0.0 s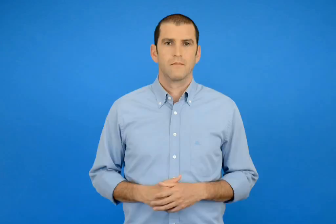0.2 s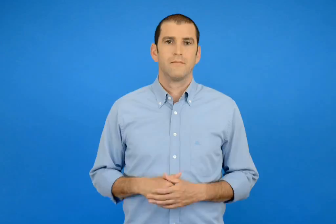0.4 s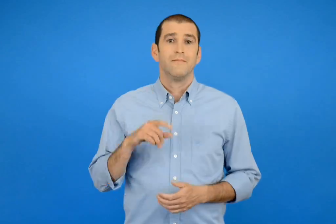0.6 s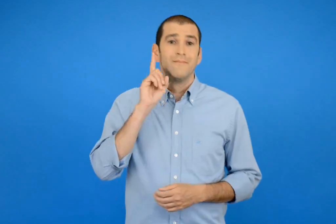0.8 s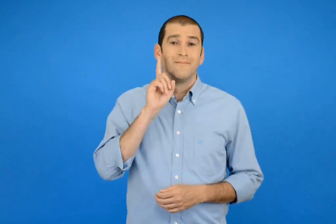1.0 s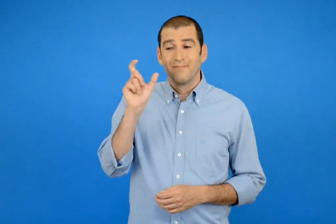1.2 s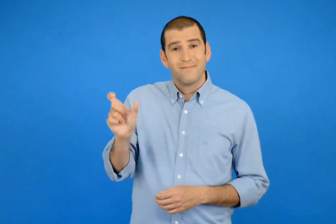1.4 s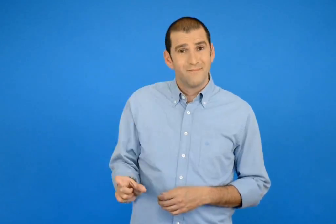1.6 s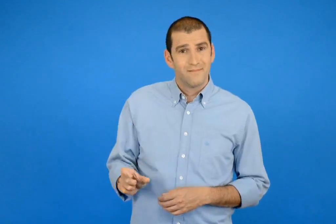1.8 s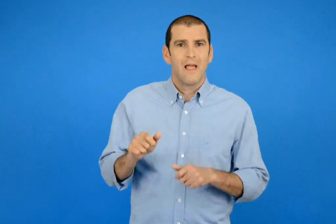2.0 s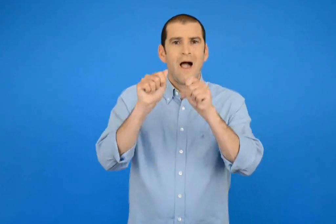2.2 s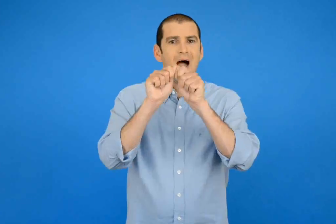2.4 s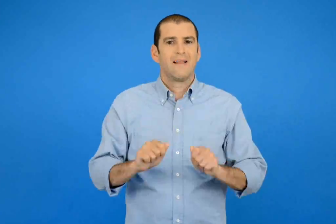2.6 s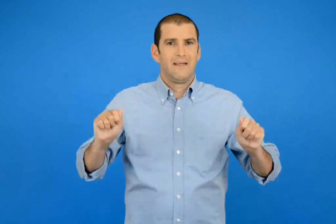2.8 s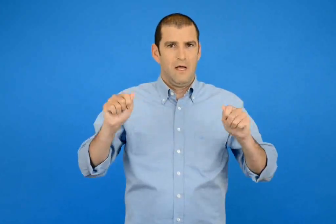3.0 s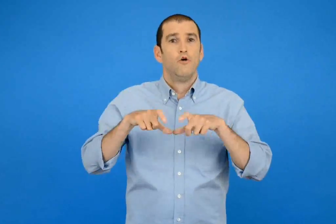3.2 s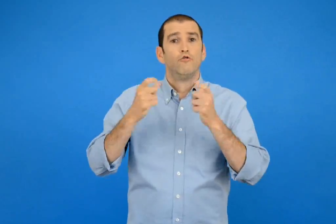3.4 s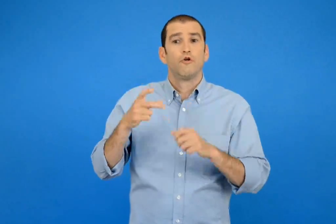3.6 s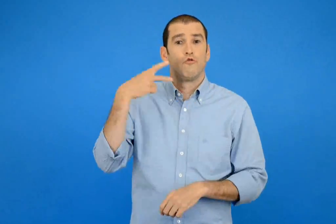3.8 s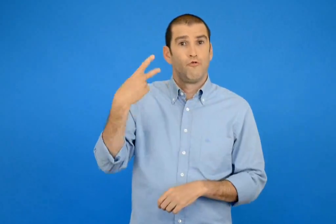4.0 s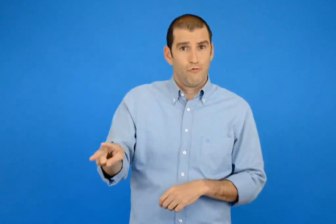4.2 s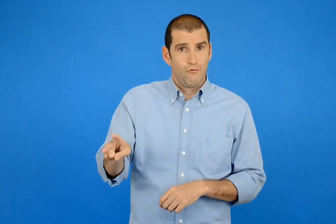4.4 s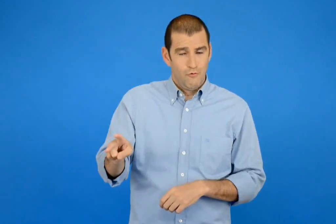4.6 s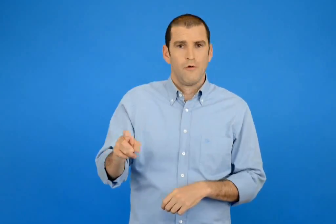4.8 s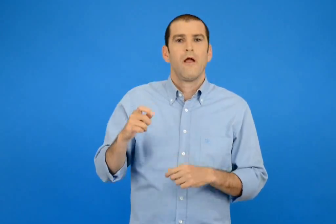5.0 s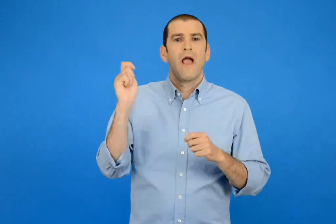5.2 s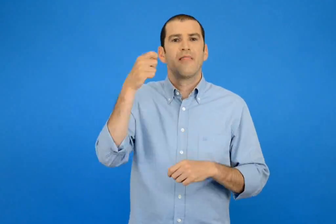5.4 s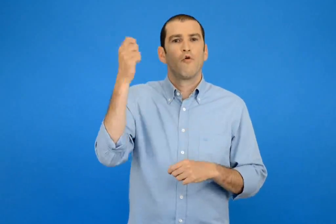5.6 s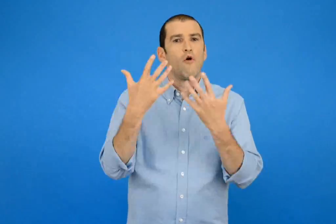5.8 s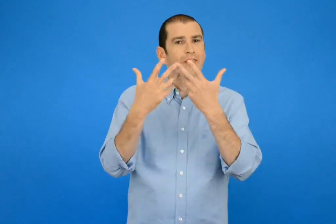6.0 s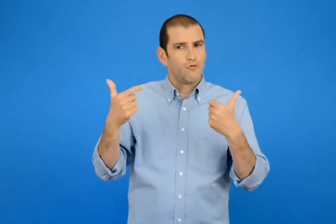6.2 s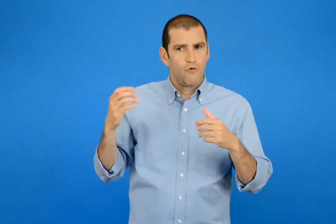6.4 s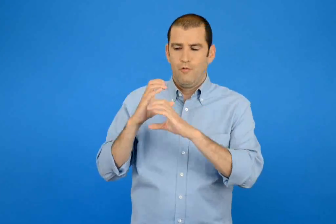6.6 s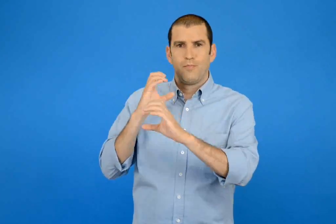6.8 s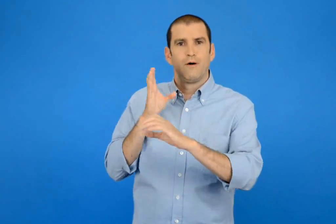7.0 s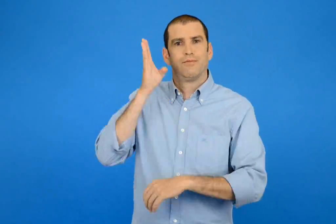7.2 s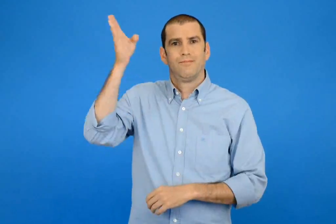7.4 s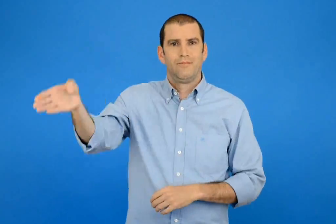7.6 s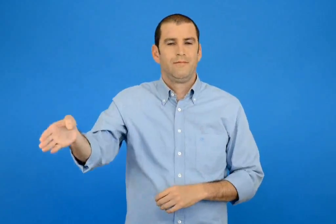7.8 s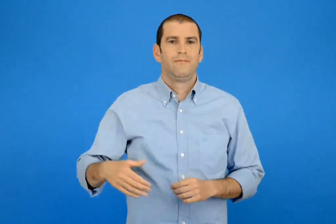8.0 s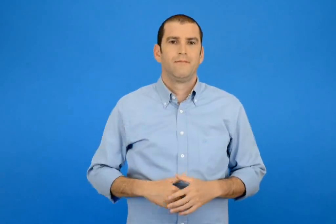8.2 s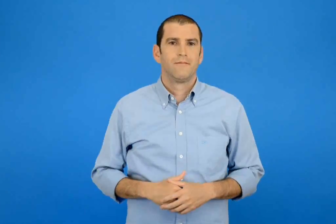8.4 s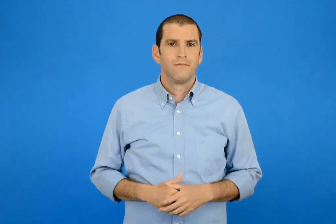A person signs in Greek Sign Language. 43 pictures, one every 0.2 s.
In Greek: το σχολείο της ανεζίνας πήγε στο εθνικό θέατρο με λεωφορείο
